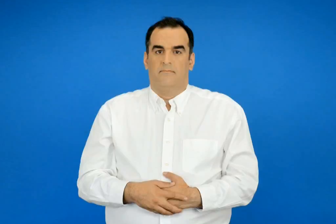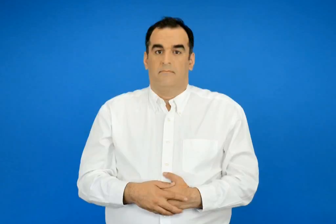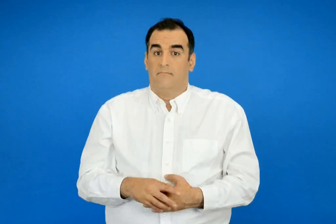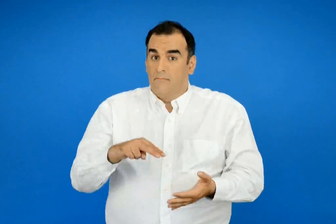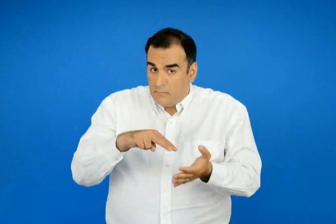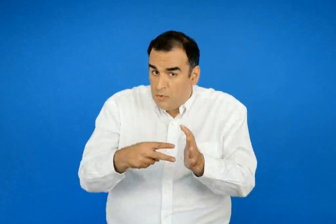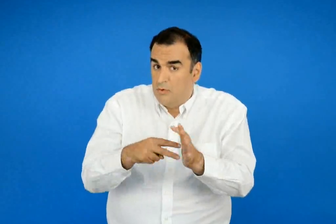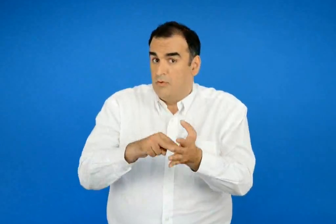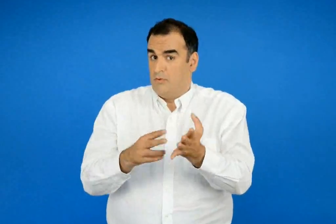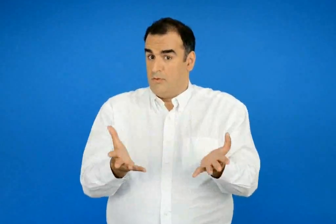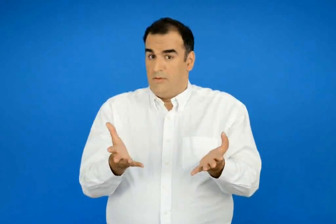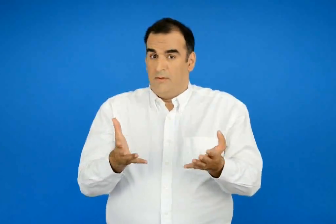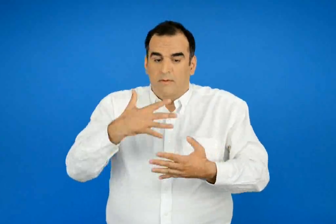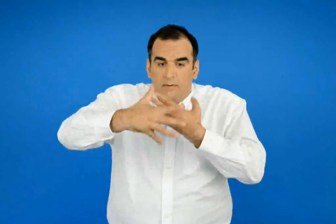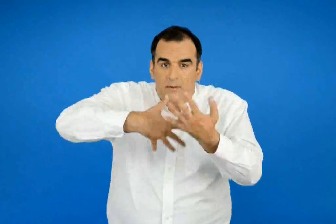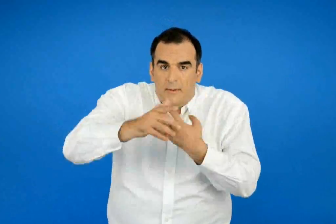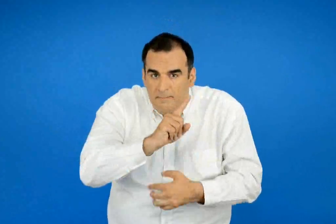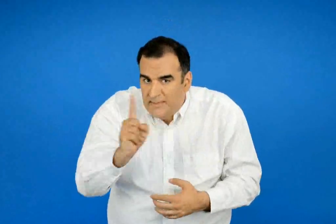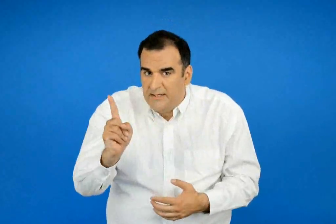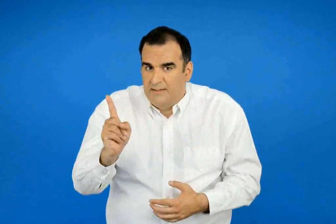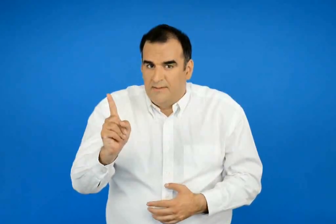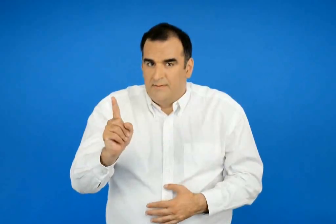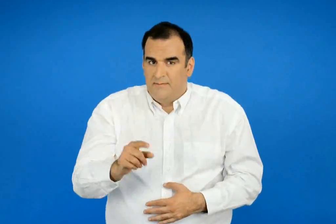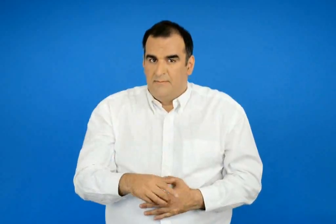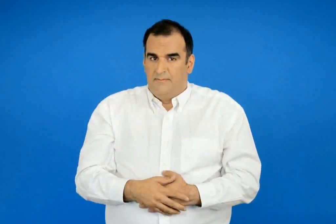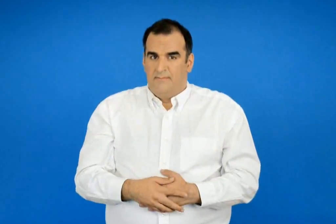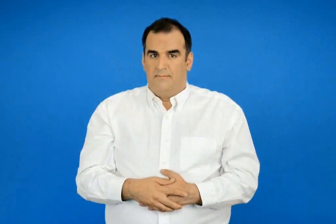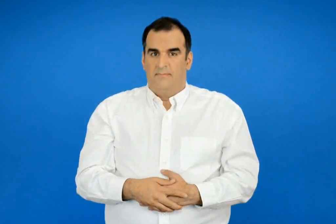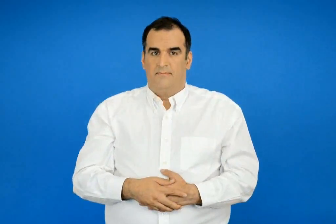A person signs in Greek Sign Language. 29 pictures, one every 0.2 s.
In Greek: προσοχή μην τα μπερδεύεις
